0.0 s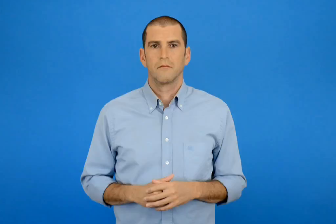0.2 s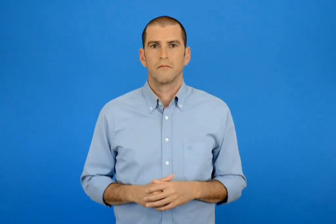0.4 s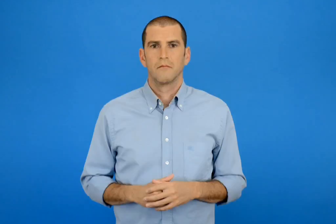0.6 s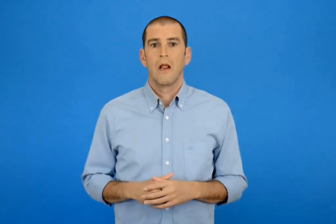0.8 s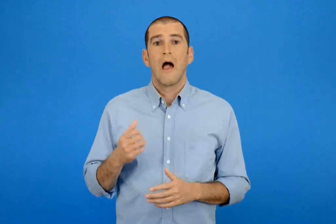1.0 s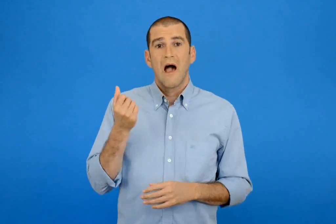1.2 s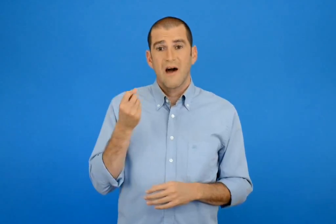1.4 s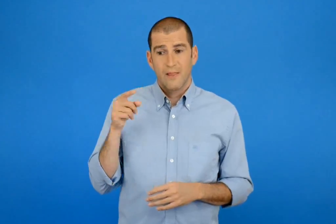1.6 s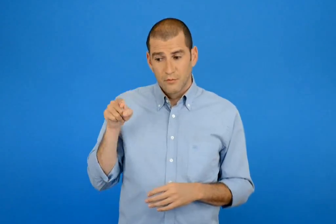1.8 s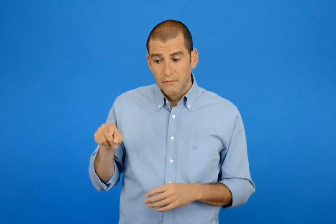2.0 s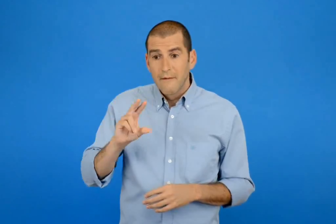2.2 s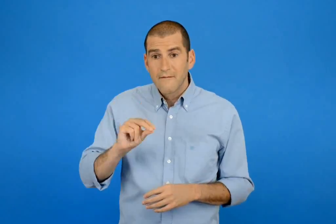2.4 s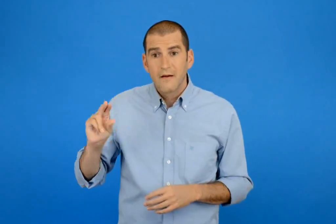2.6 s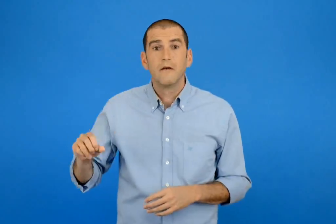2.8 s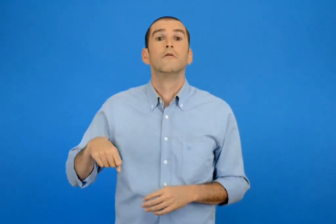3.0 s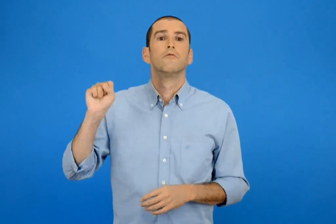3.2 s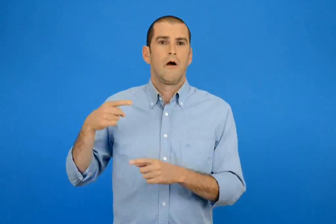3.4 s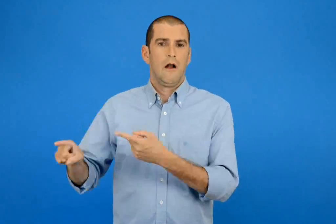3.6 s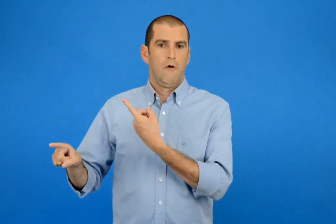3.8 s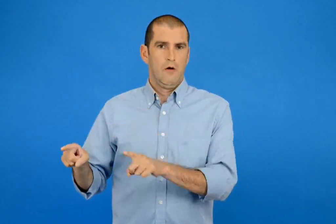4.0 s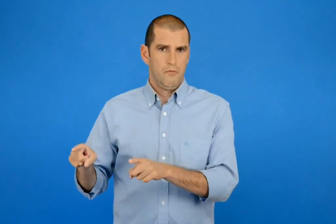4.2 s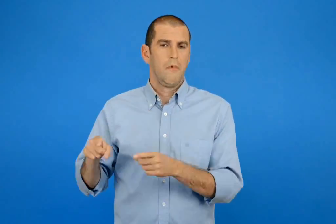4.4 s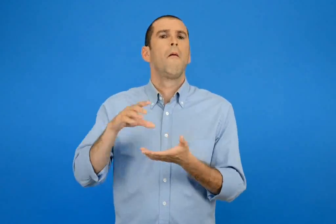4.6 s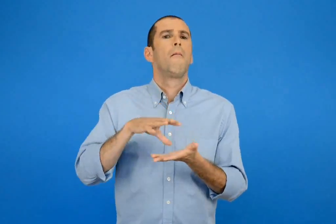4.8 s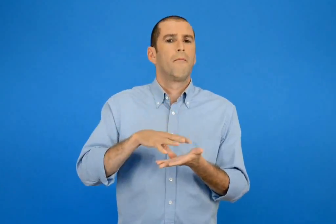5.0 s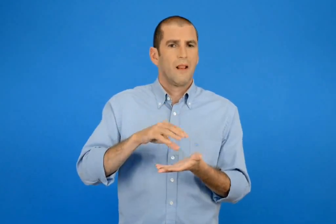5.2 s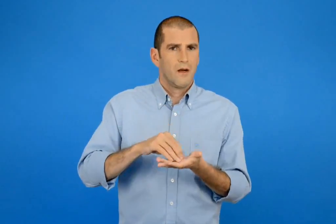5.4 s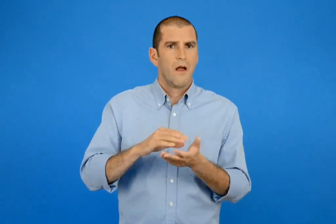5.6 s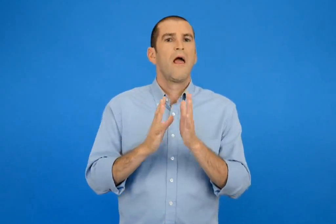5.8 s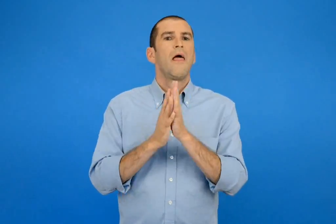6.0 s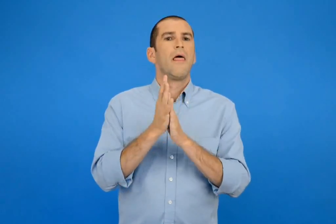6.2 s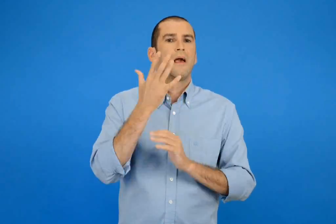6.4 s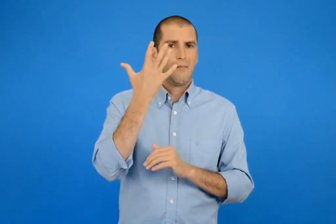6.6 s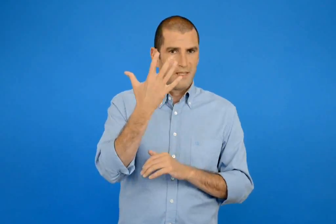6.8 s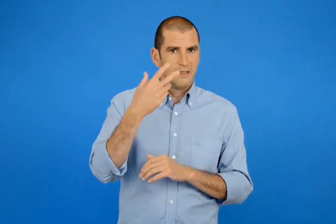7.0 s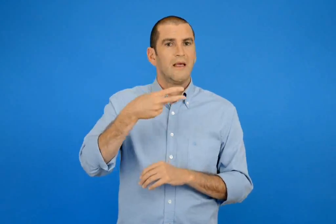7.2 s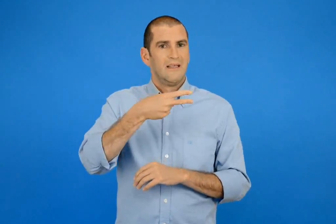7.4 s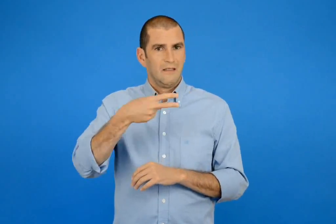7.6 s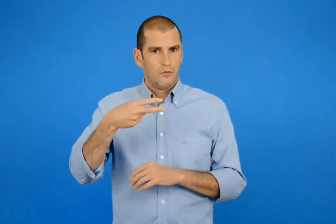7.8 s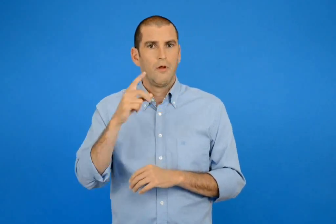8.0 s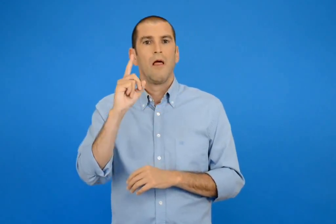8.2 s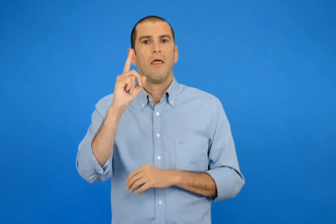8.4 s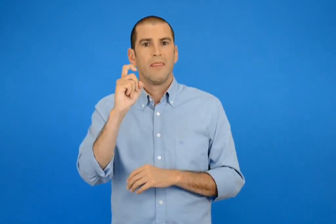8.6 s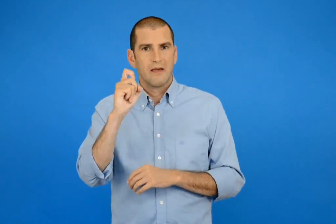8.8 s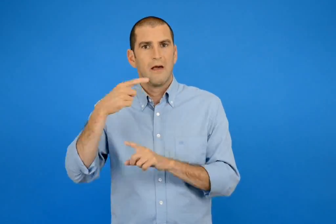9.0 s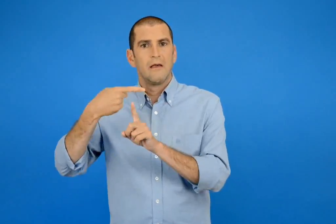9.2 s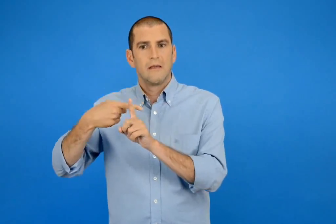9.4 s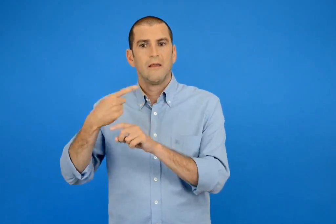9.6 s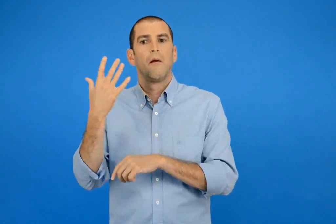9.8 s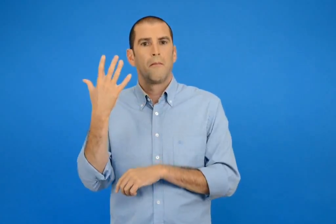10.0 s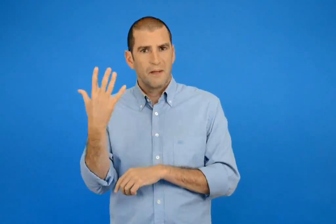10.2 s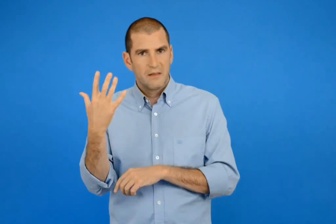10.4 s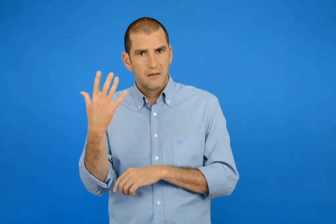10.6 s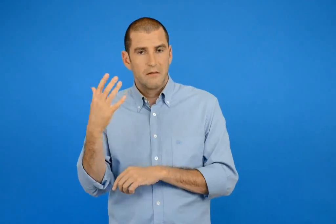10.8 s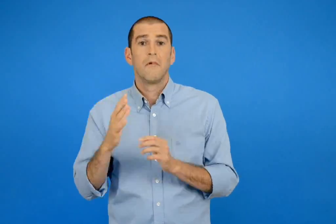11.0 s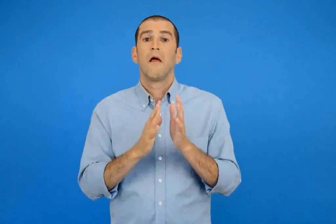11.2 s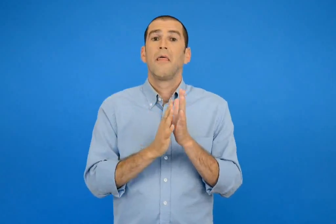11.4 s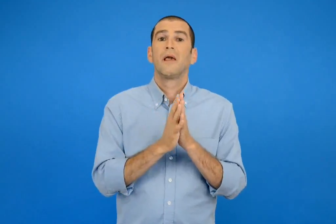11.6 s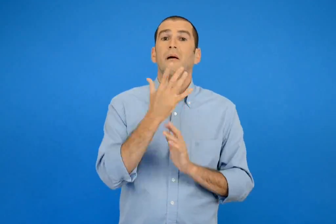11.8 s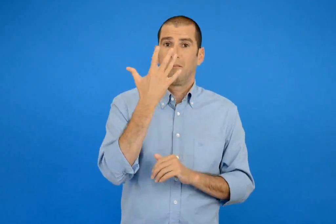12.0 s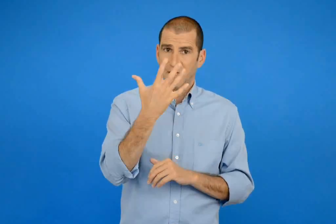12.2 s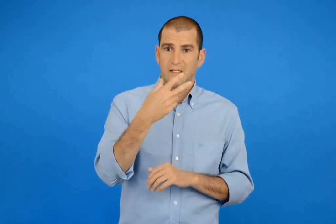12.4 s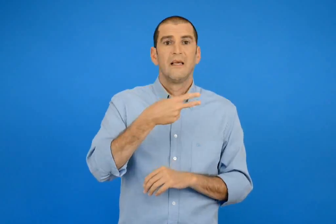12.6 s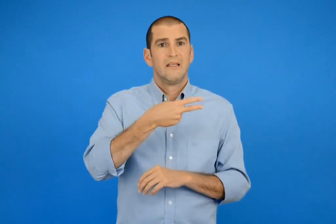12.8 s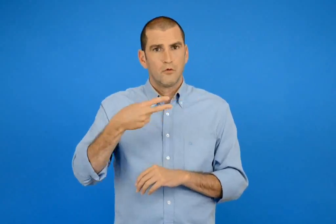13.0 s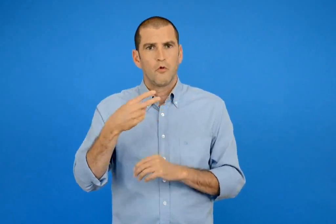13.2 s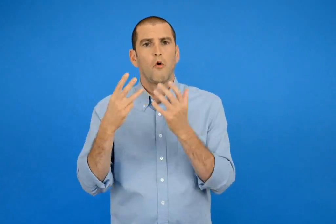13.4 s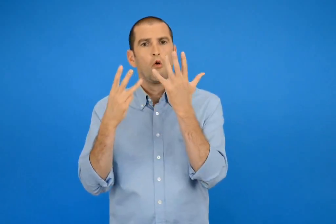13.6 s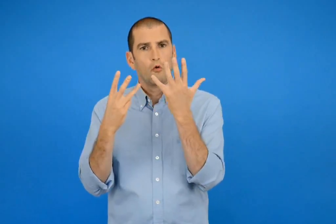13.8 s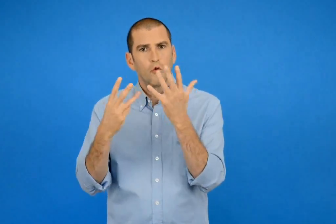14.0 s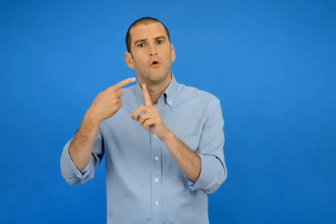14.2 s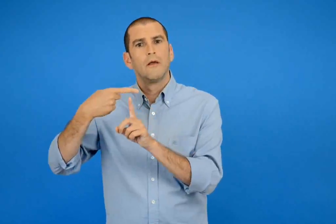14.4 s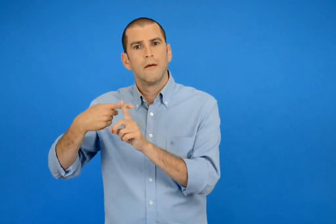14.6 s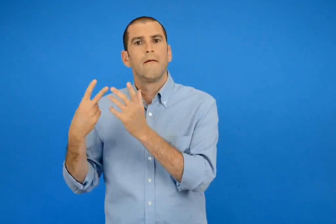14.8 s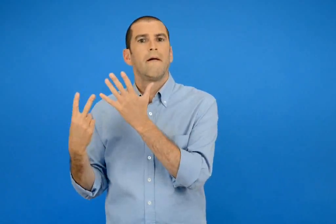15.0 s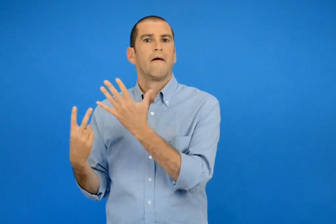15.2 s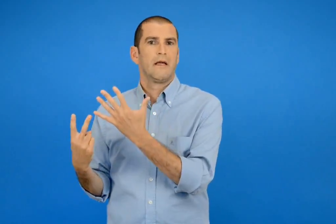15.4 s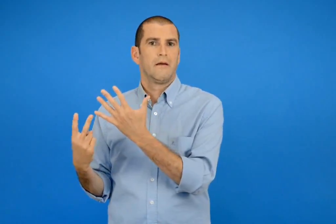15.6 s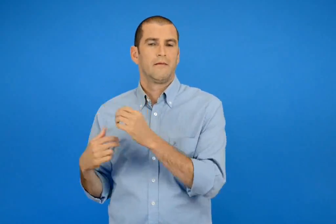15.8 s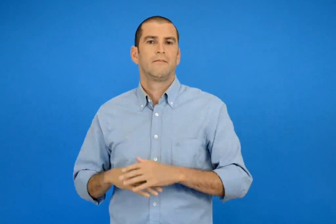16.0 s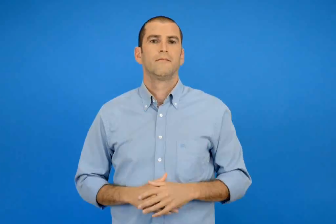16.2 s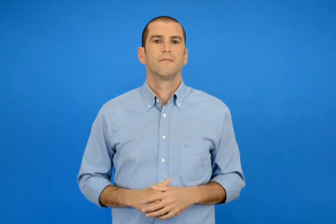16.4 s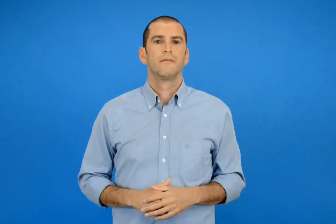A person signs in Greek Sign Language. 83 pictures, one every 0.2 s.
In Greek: σε αριθμούς που δεν είναι ίδιοι προ χριστού 15 = 10 + 5 15 = 8 + 7
